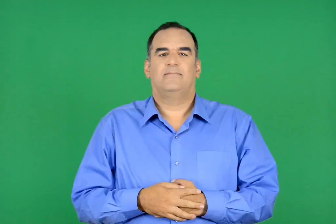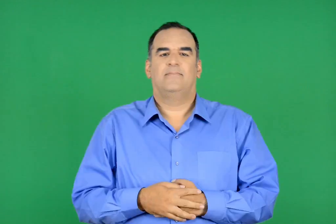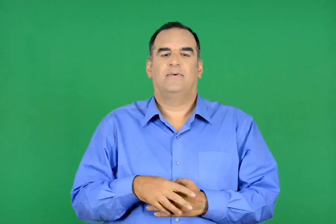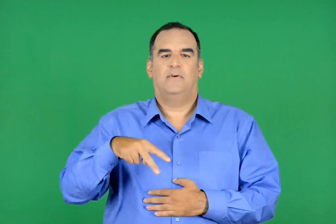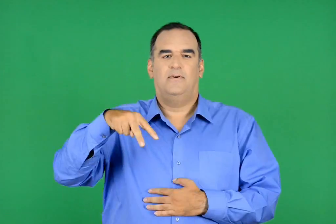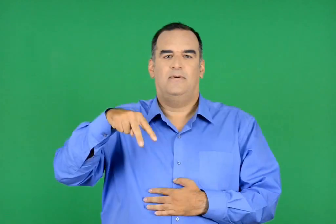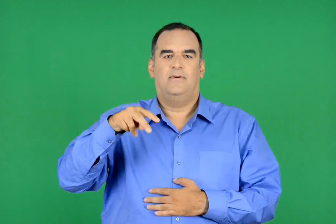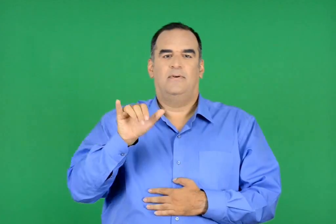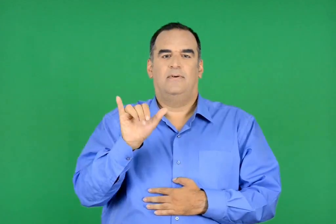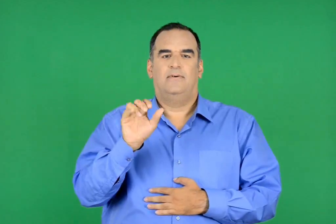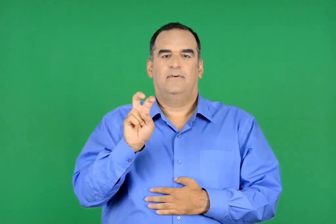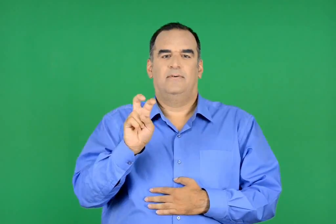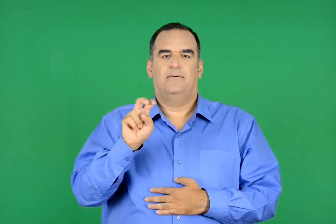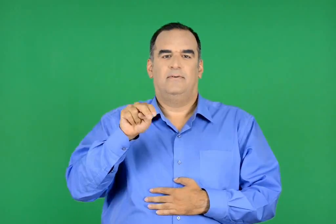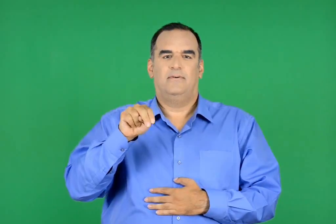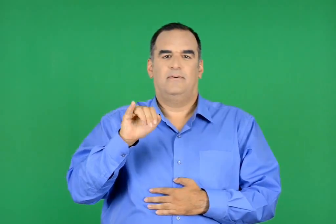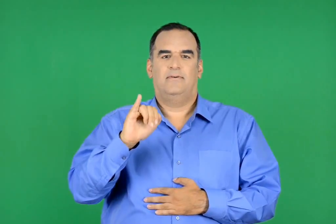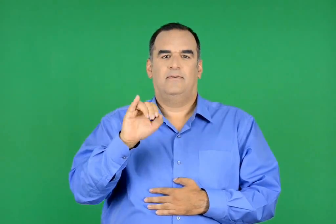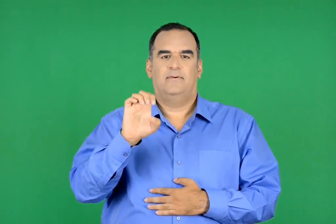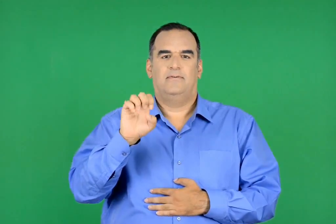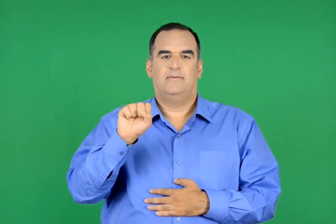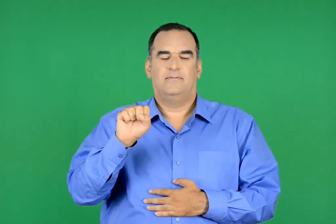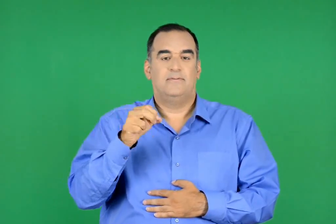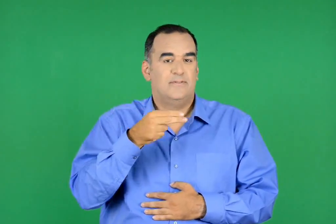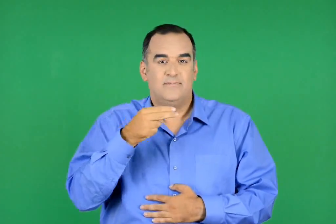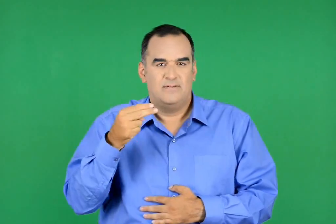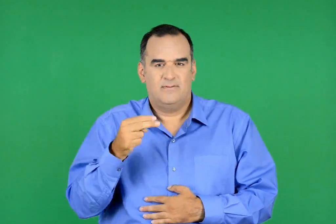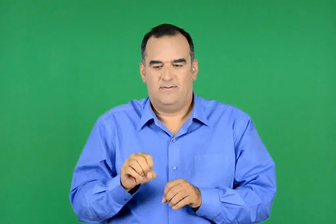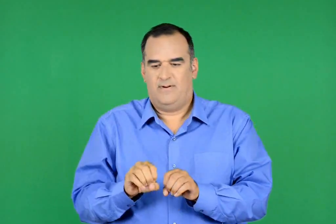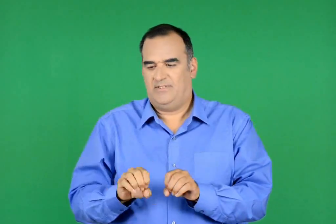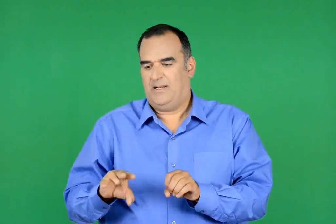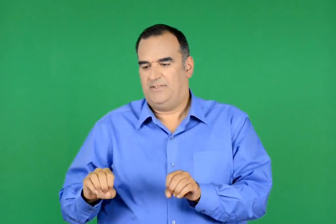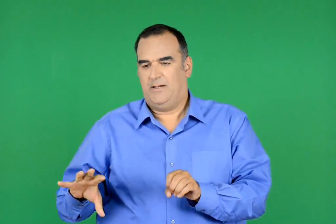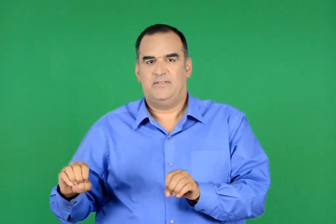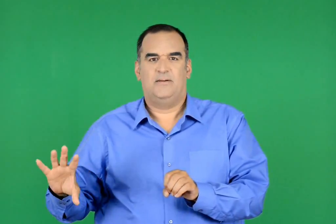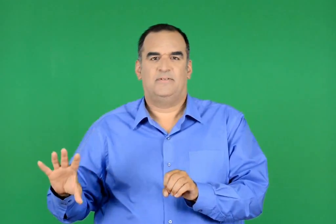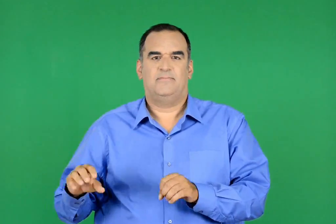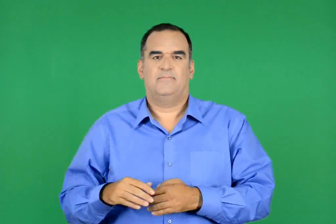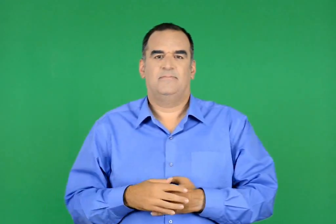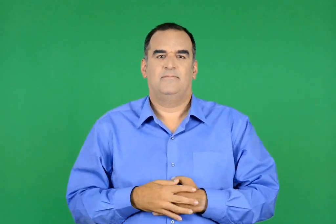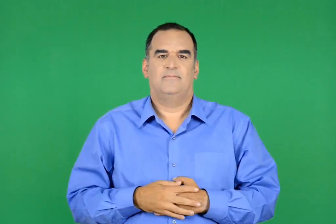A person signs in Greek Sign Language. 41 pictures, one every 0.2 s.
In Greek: λυχνίες λάμπες
